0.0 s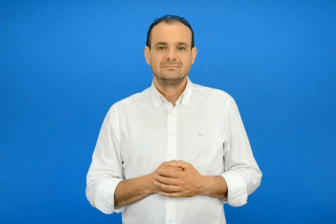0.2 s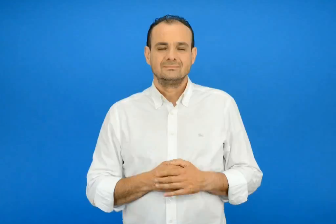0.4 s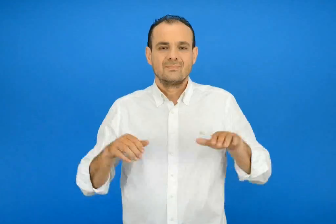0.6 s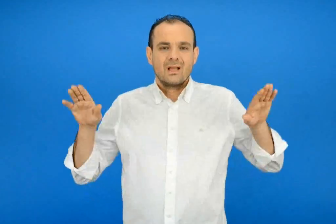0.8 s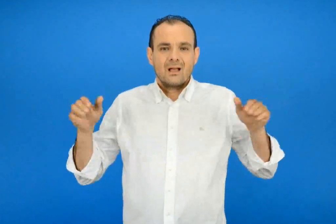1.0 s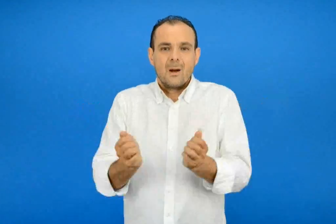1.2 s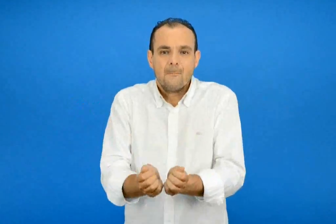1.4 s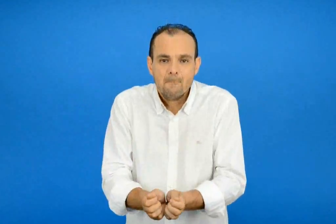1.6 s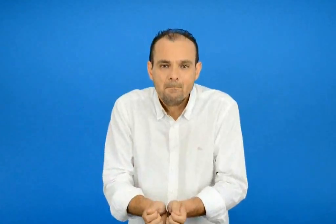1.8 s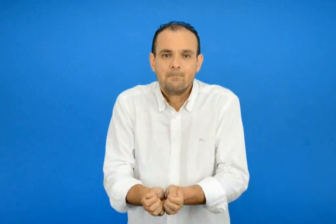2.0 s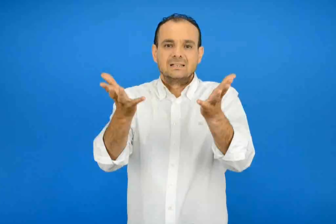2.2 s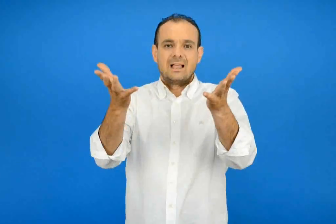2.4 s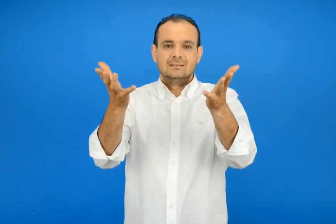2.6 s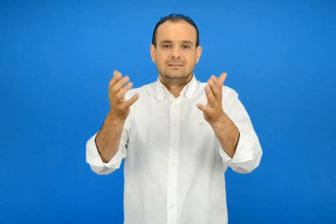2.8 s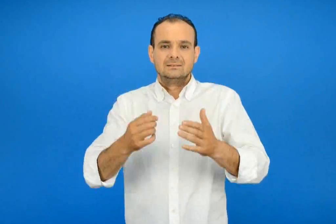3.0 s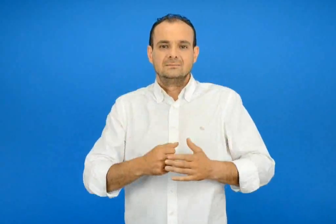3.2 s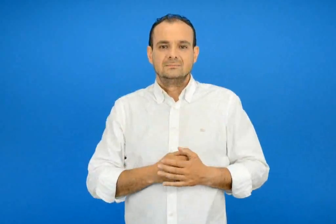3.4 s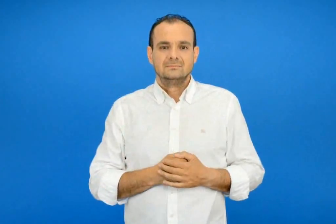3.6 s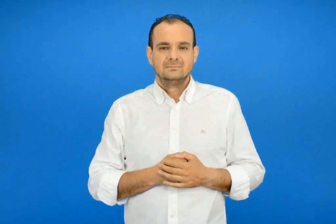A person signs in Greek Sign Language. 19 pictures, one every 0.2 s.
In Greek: περιστέρι
